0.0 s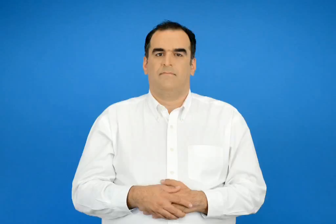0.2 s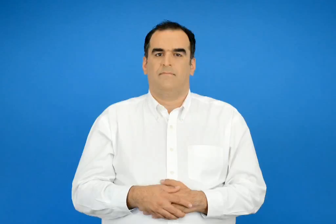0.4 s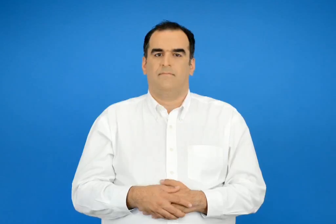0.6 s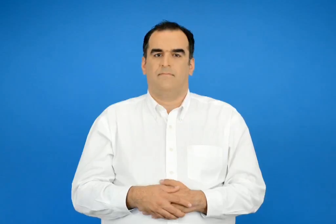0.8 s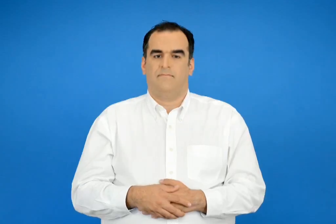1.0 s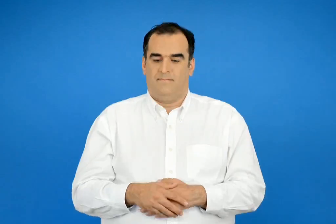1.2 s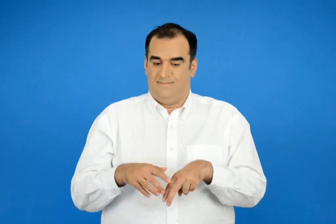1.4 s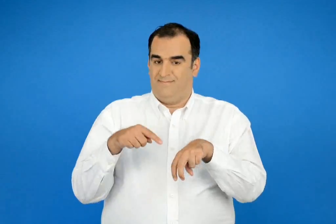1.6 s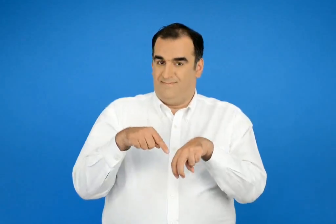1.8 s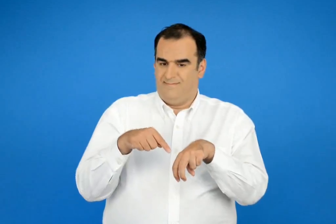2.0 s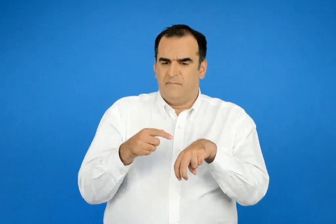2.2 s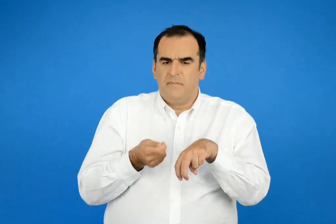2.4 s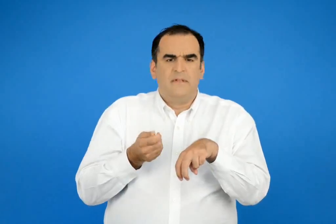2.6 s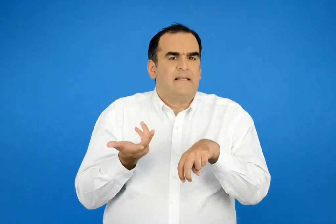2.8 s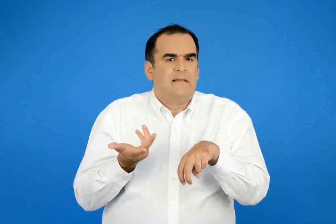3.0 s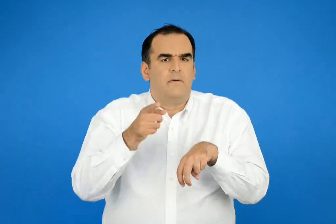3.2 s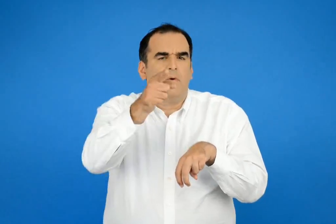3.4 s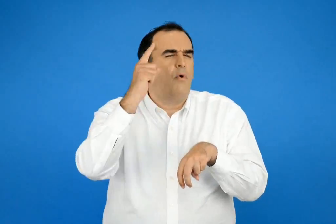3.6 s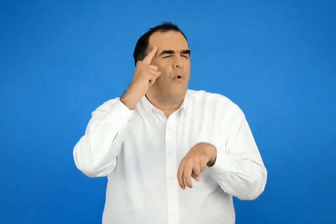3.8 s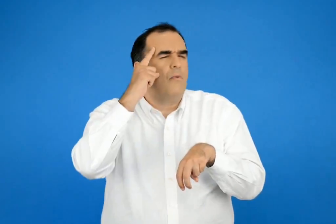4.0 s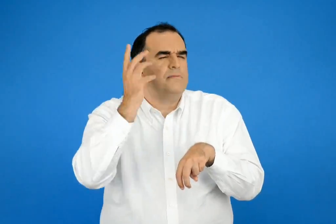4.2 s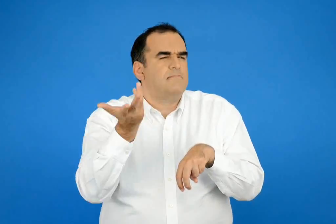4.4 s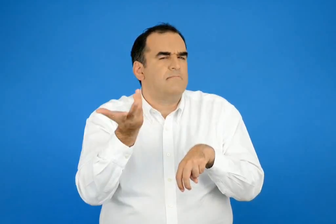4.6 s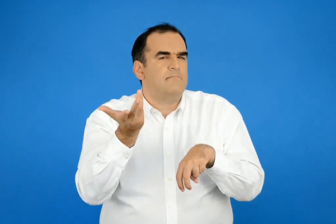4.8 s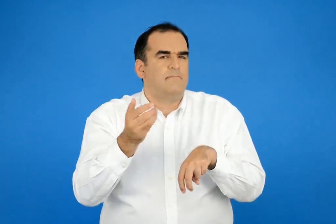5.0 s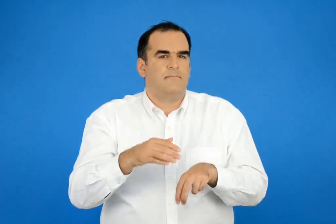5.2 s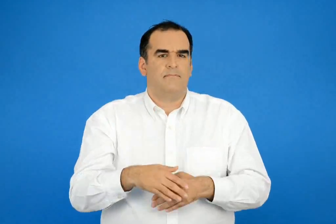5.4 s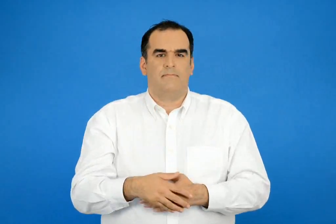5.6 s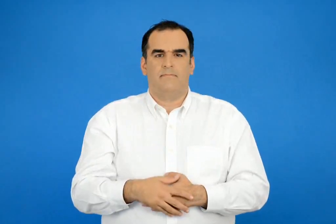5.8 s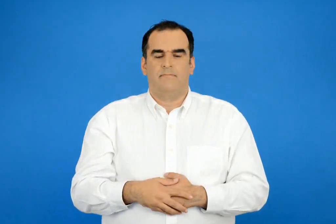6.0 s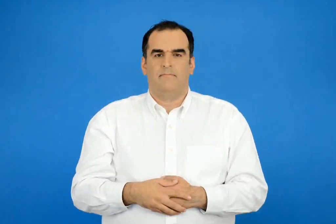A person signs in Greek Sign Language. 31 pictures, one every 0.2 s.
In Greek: τι νομίζεις ότι κάνει ;
